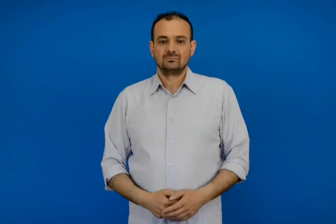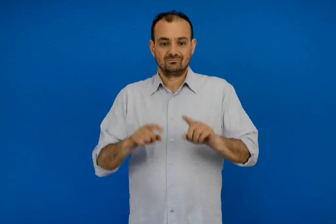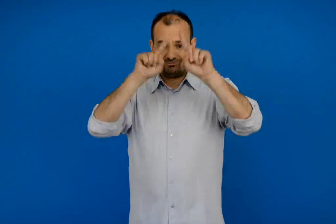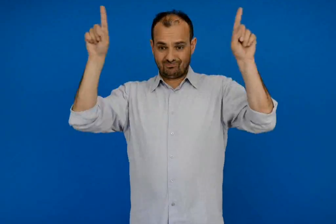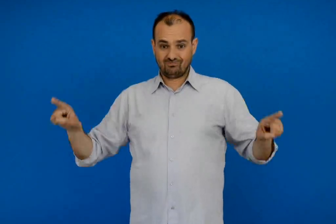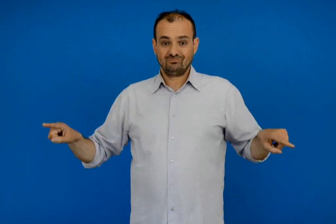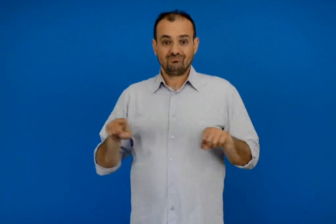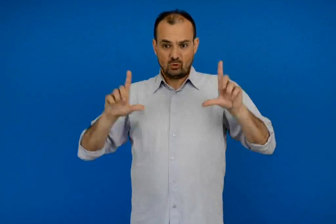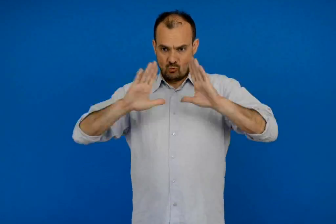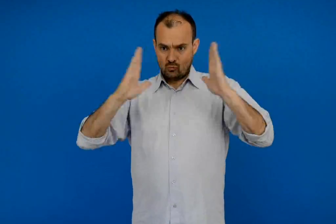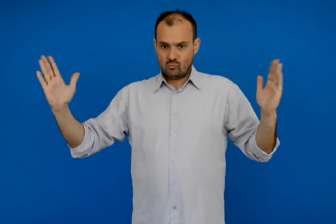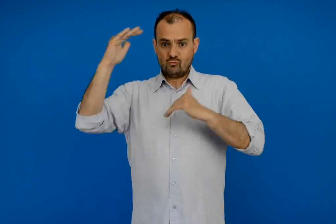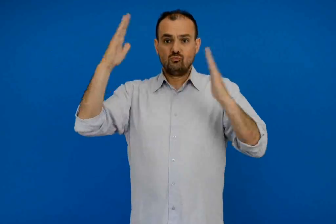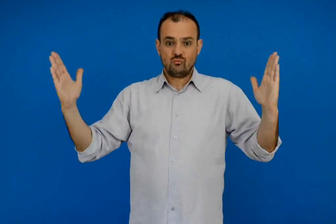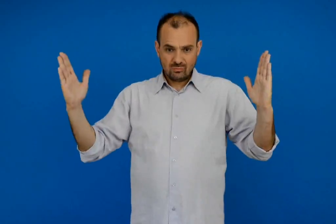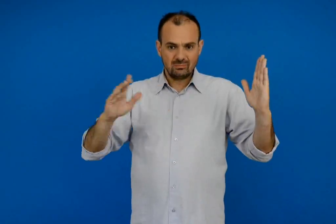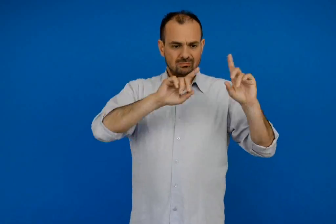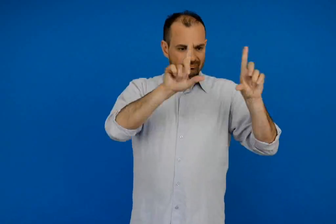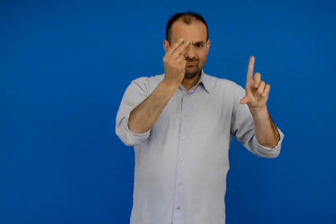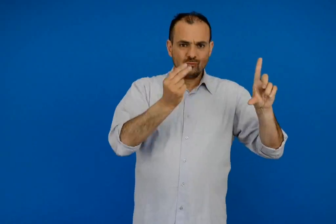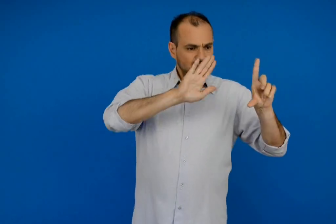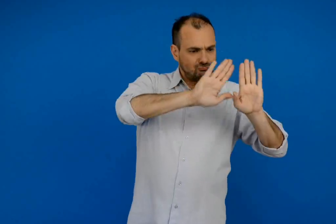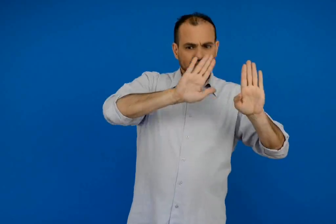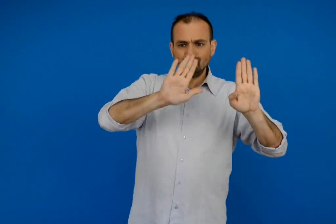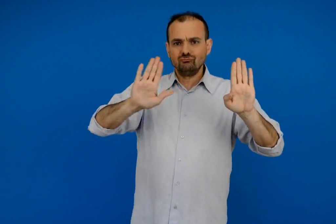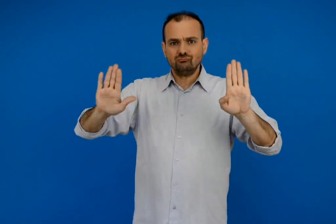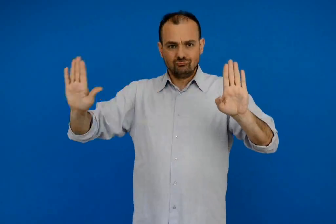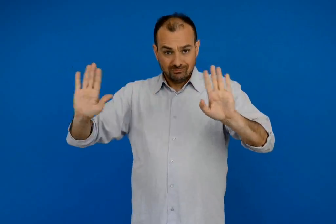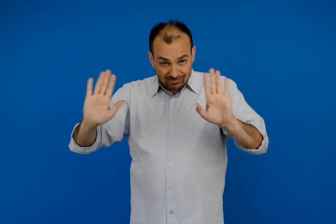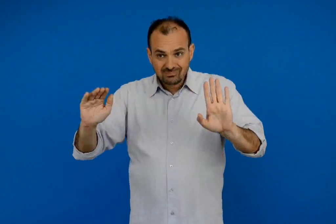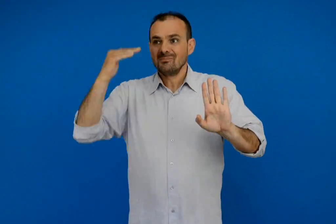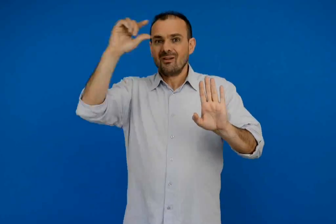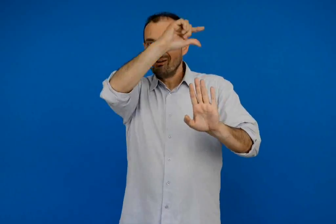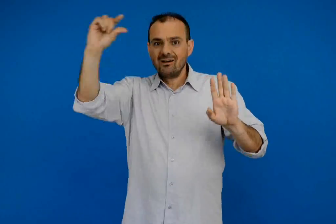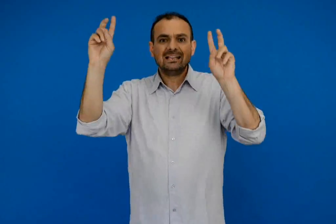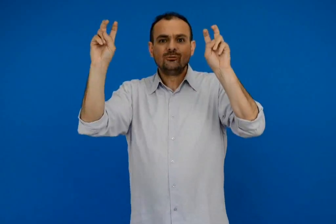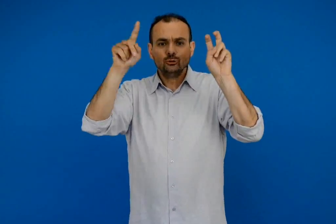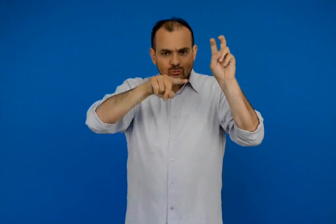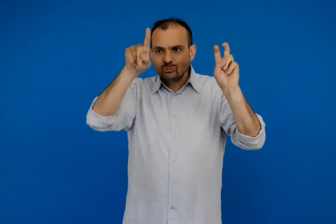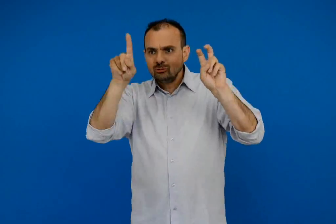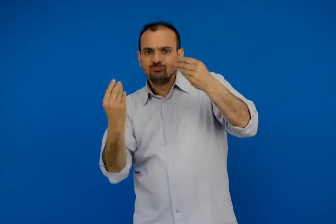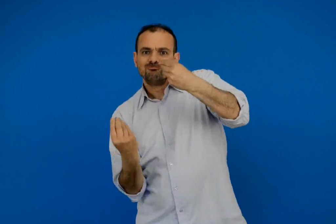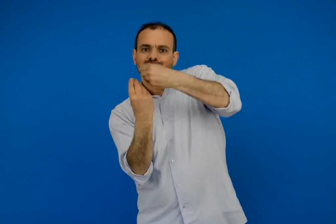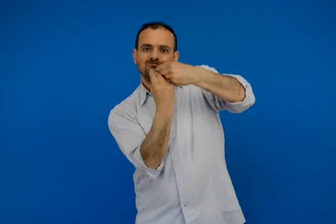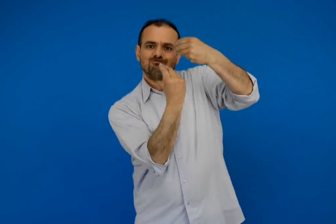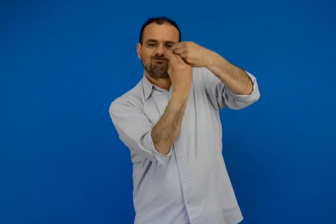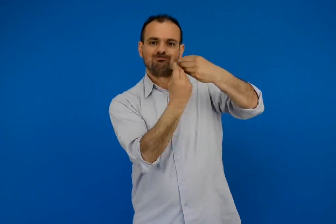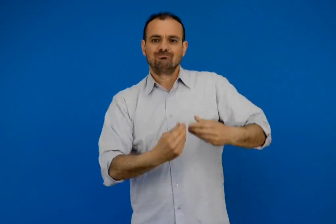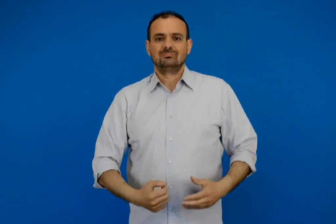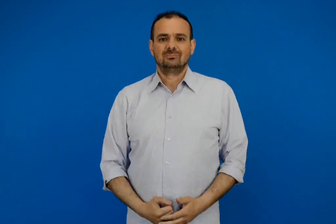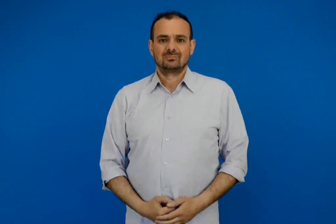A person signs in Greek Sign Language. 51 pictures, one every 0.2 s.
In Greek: κολλήστε τις ζωγραφιές σας σε ένα μεγάλο χαρτόνι τη μια διπλά στην άλλη και δώστε έναν ταιριαστό τίτλο
